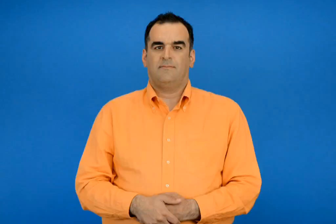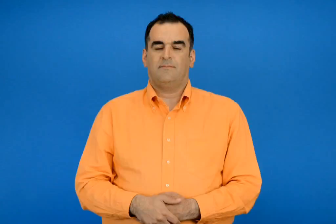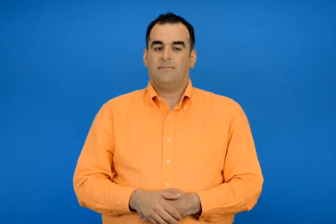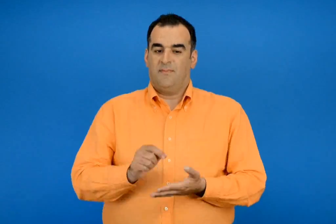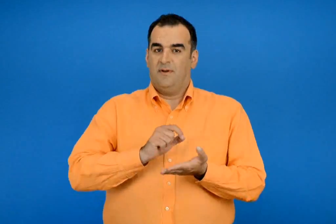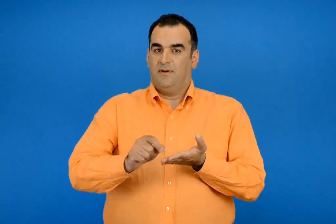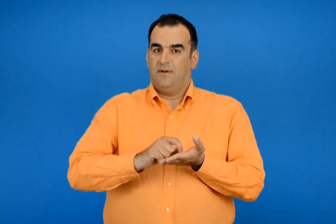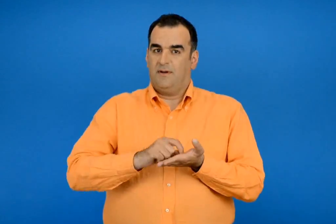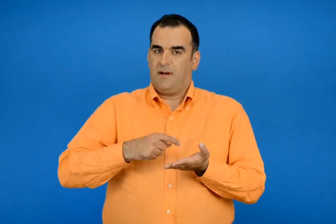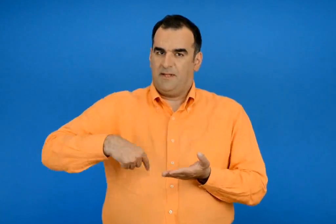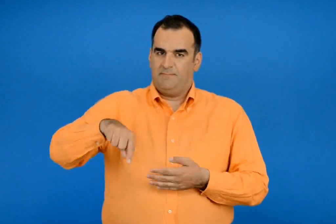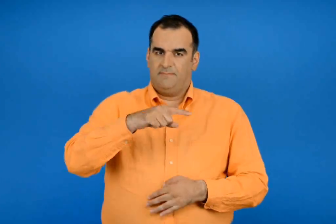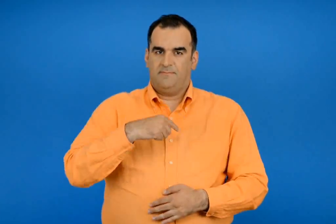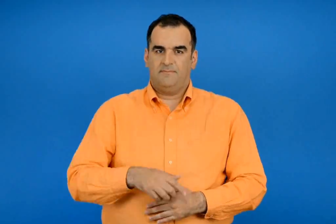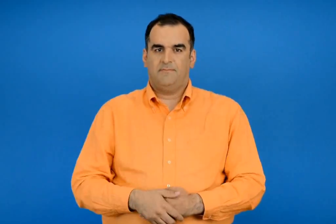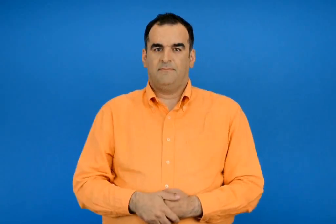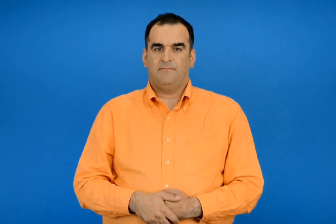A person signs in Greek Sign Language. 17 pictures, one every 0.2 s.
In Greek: με τα γραπτά μας
